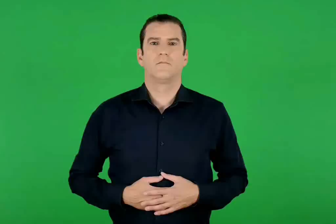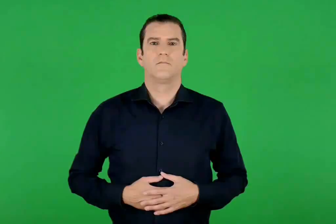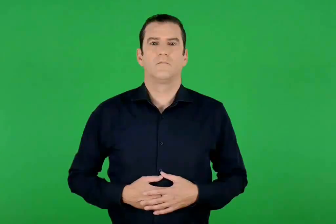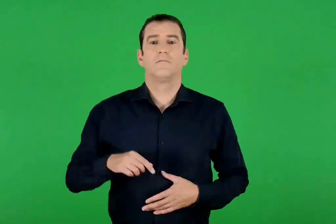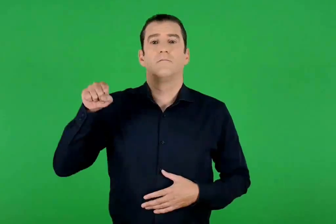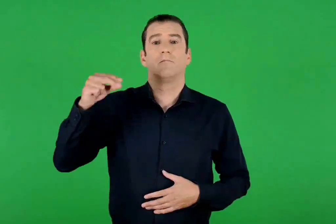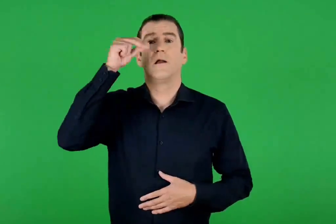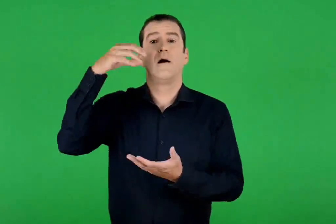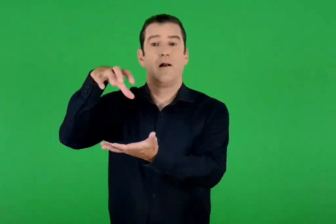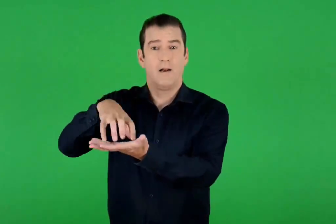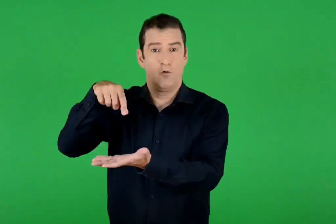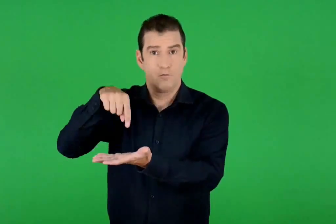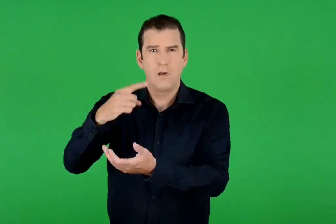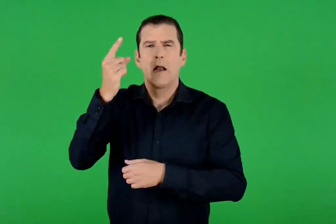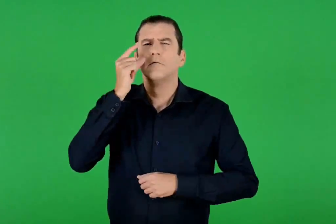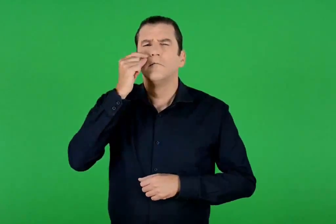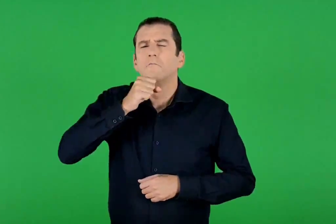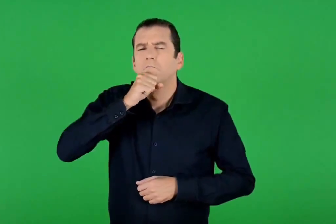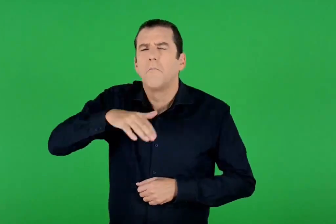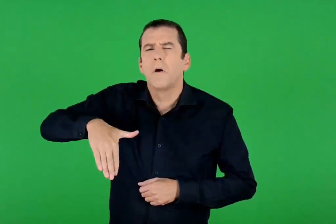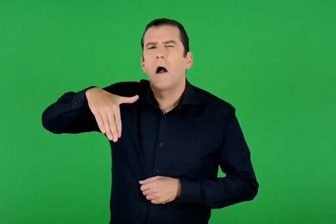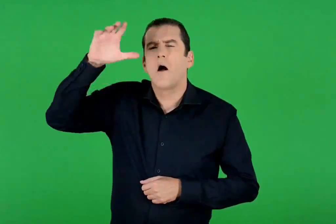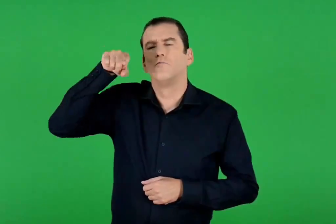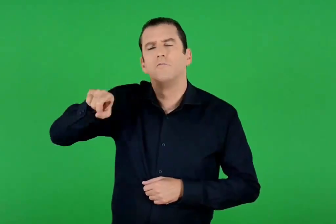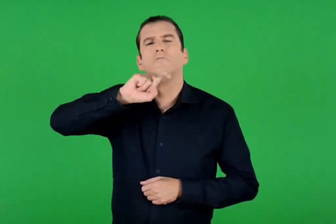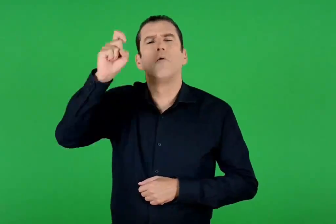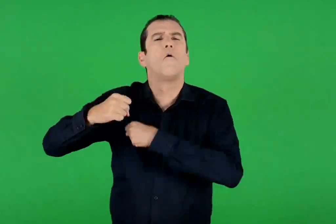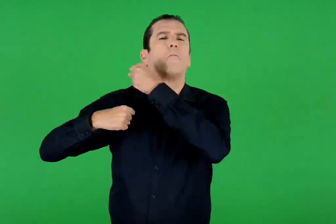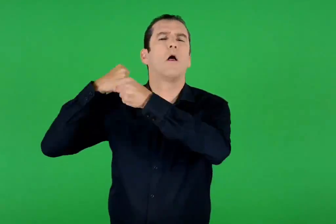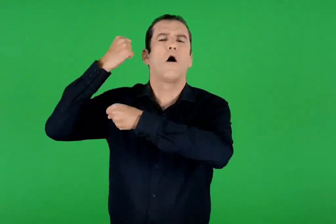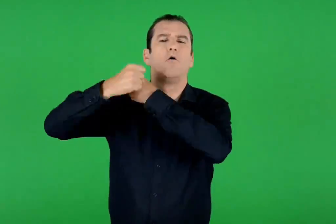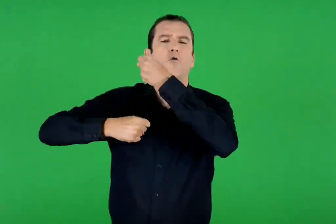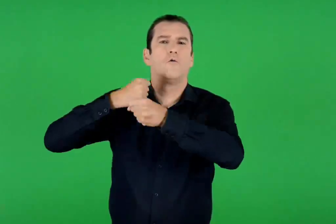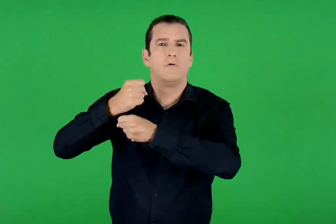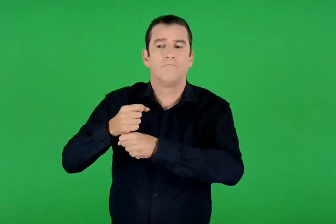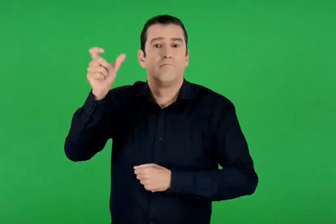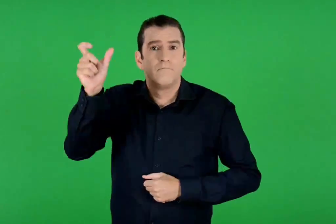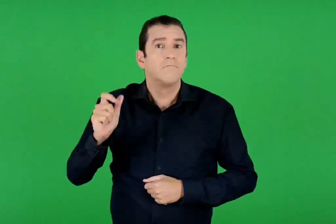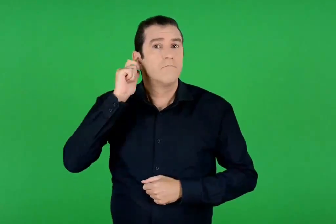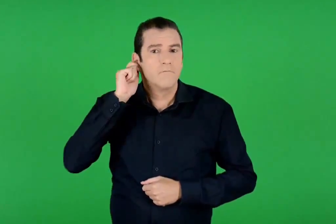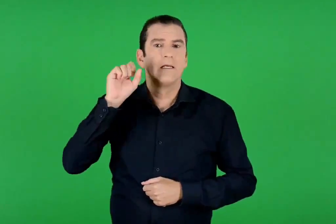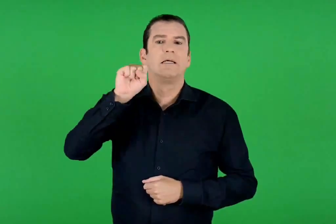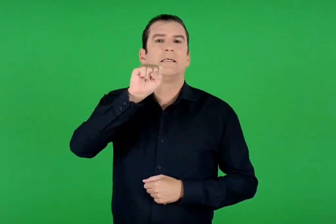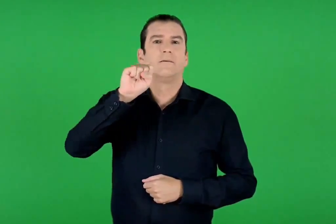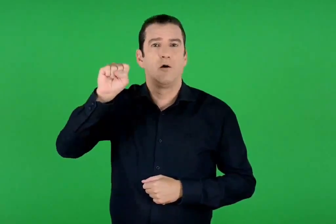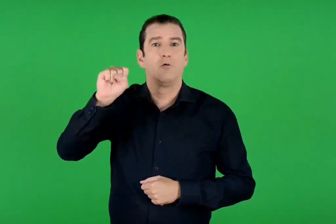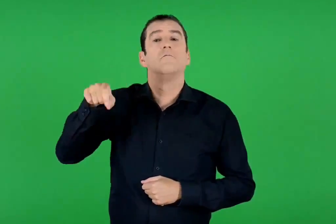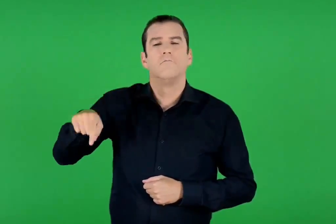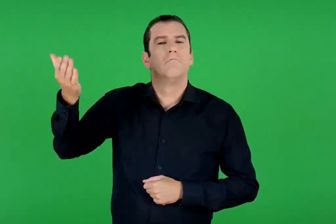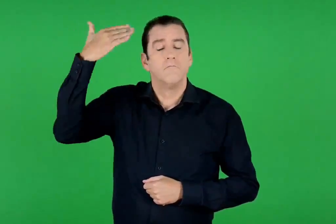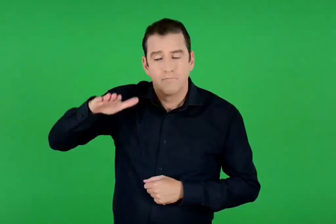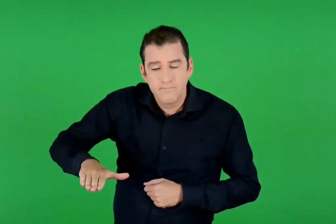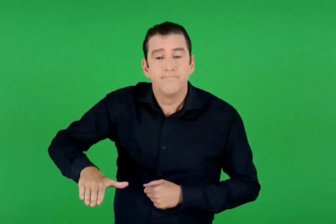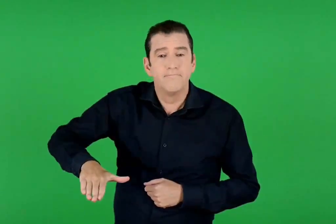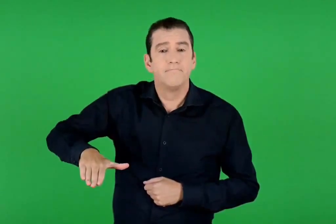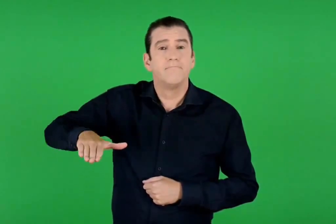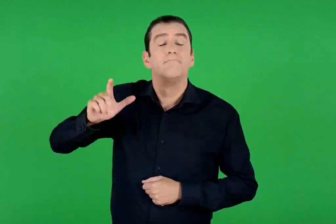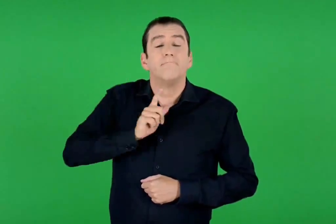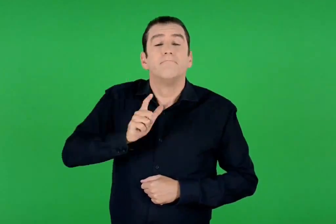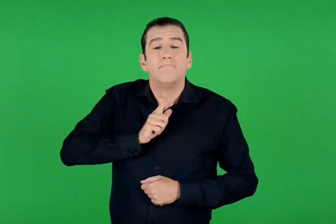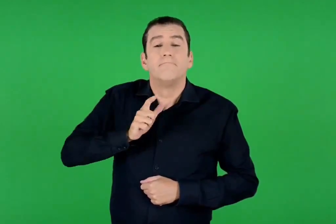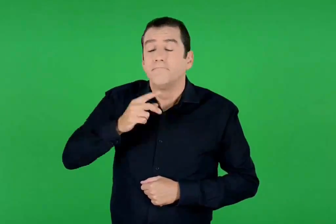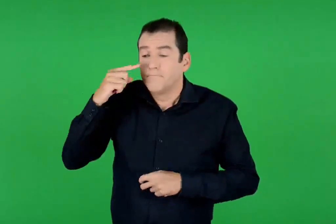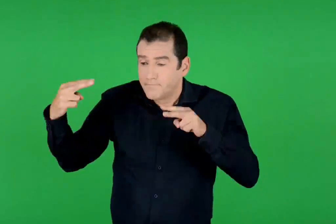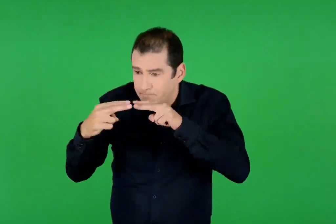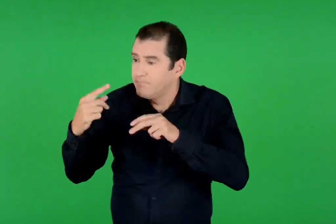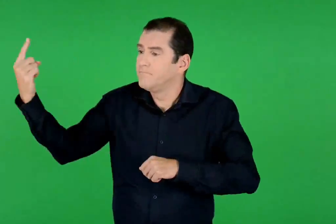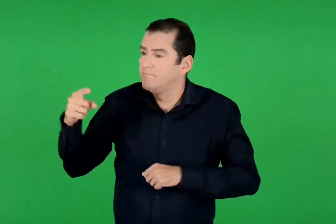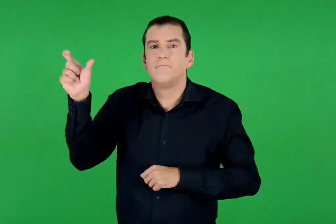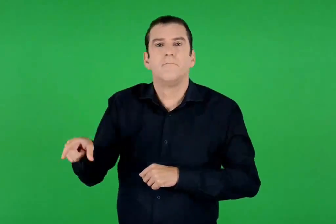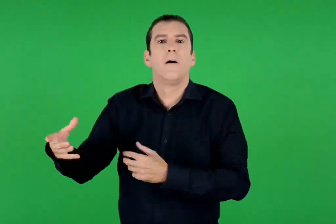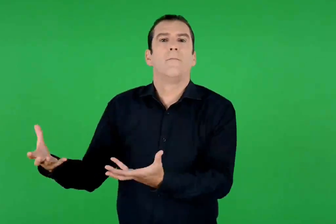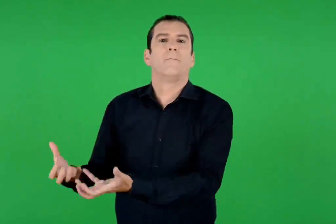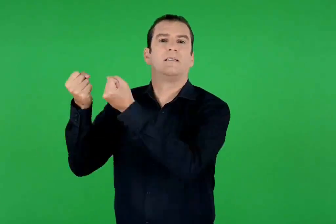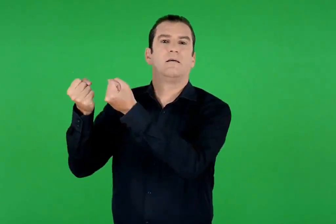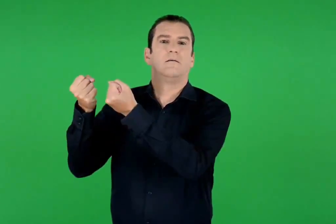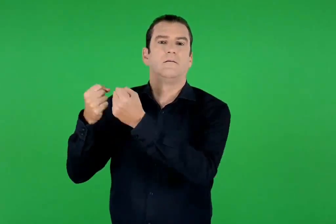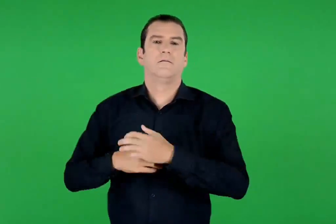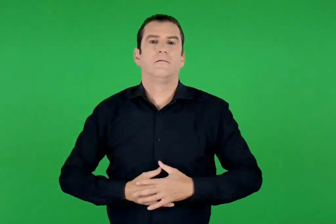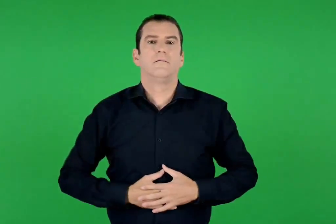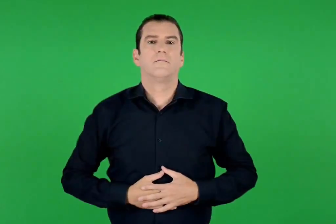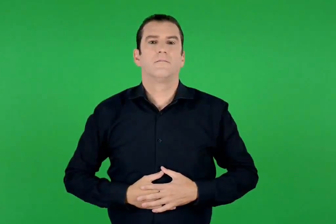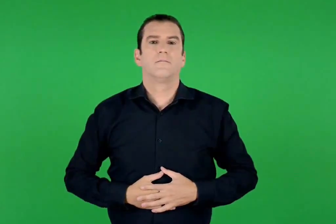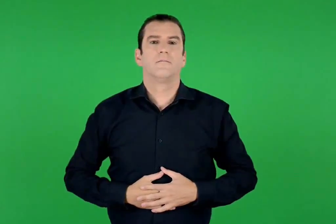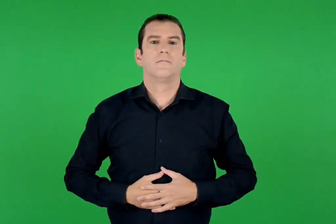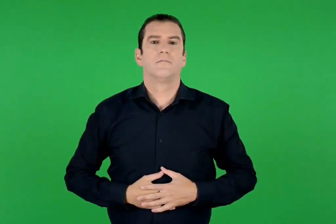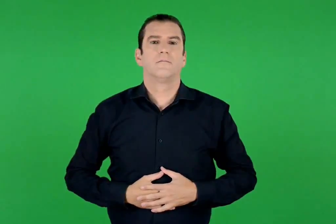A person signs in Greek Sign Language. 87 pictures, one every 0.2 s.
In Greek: στον ναό , ζούσε από χρόνια πολλά , ένας ηλικιωμένος άνδρας. τον έλεγαν συμεών και ζούσε από μικρό παιδί με την προσδοκία του ερχομού του μεσσία
